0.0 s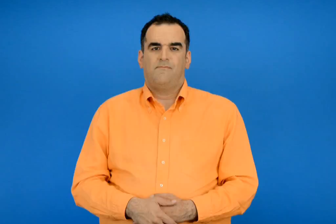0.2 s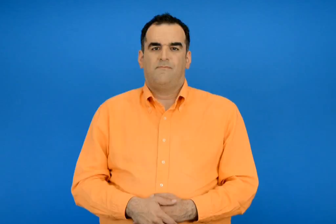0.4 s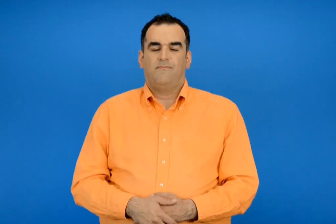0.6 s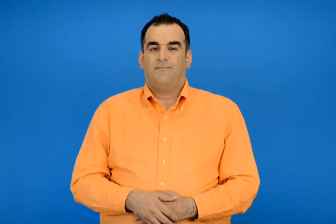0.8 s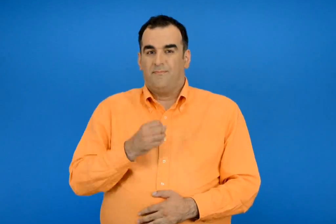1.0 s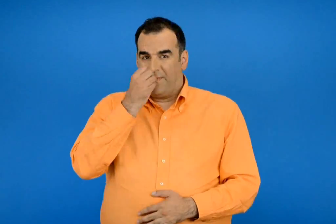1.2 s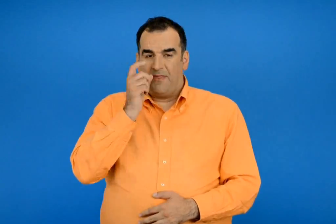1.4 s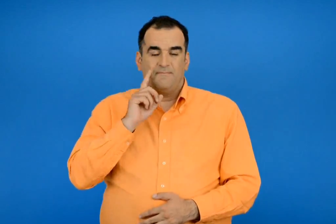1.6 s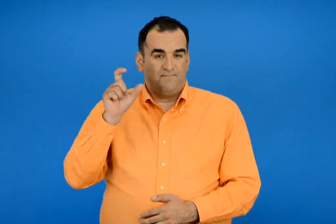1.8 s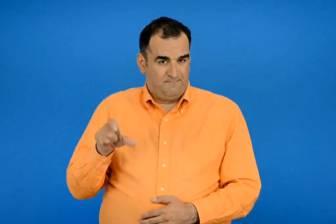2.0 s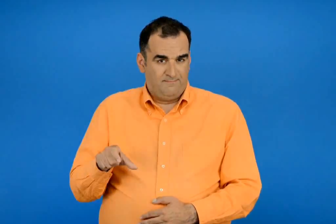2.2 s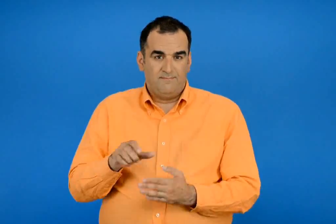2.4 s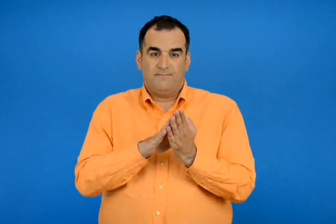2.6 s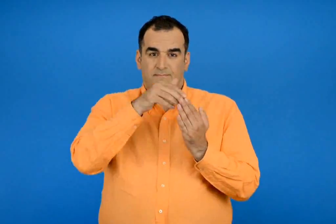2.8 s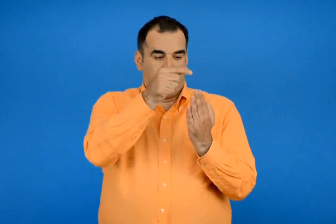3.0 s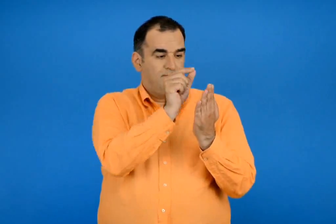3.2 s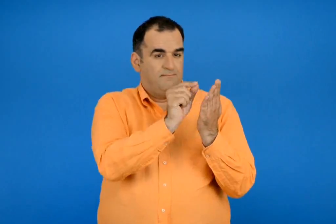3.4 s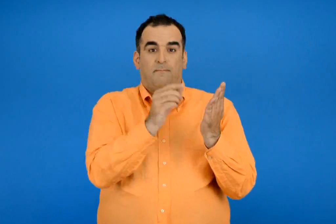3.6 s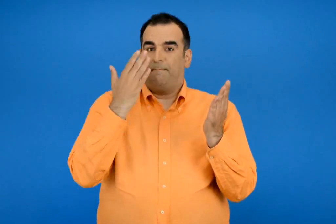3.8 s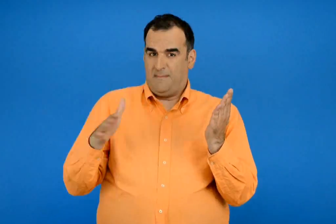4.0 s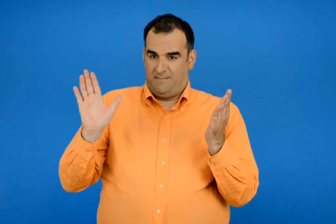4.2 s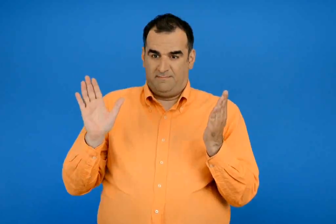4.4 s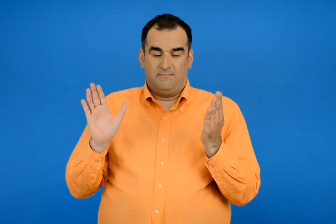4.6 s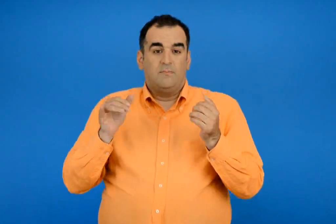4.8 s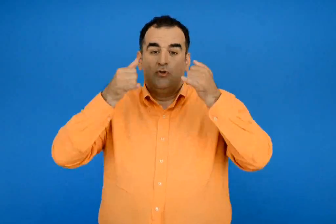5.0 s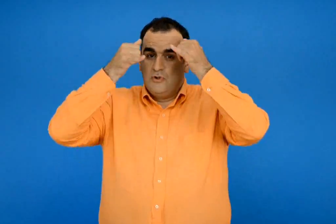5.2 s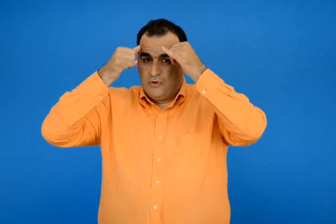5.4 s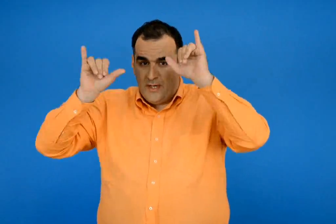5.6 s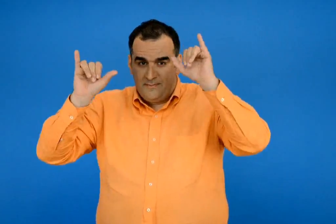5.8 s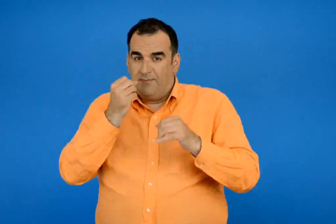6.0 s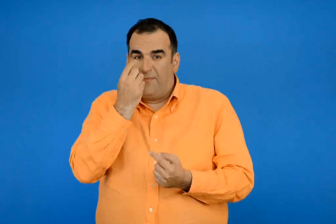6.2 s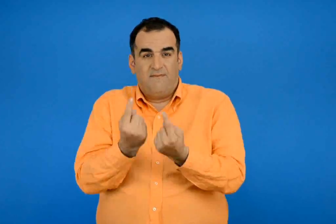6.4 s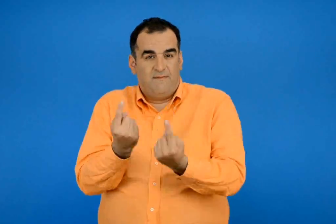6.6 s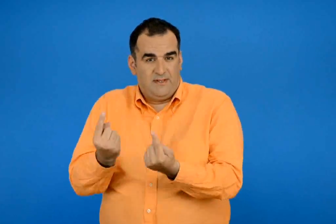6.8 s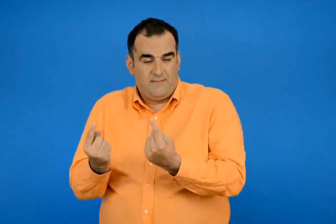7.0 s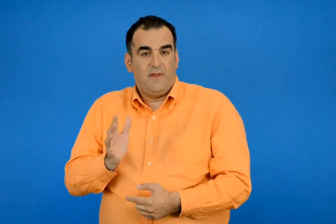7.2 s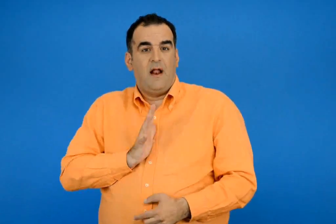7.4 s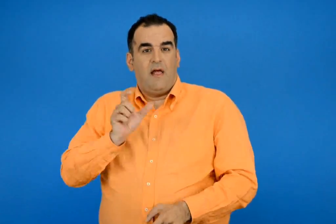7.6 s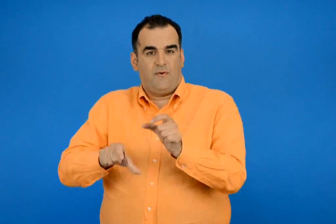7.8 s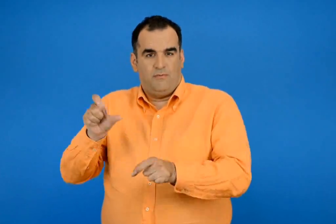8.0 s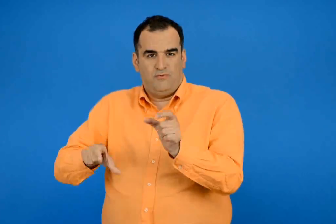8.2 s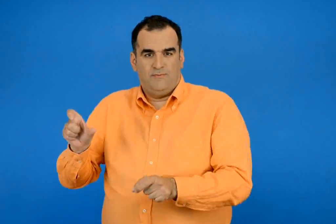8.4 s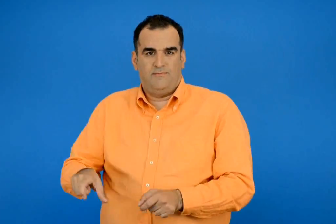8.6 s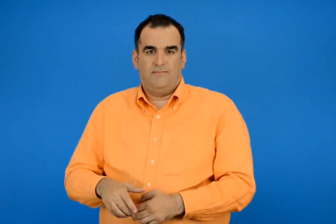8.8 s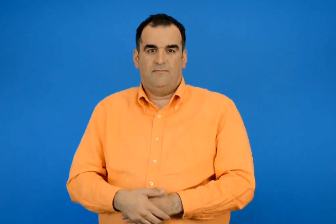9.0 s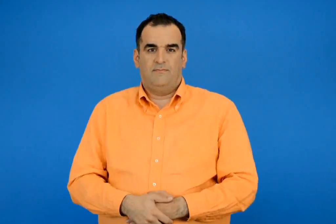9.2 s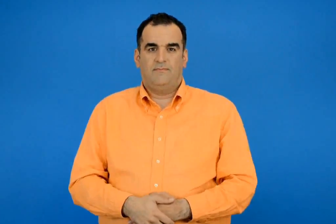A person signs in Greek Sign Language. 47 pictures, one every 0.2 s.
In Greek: η ανθή σημείωσε στο μπλοκάκι της φυτά ζώα και ανθρώπους
